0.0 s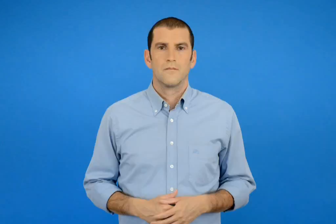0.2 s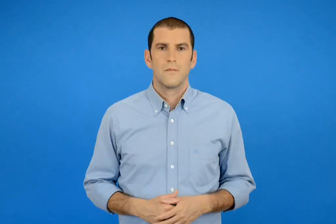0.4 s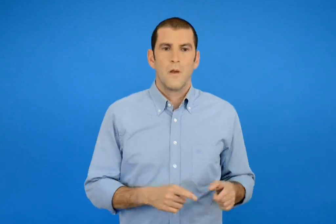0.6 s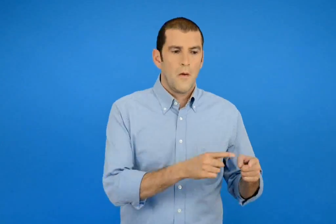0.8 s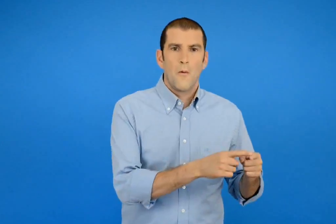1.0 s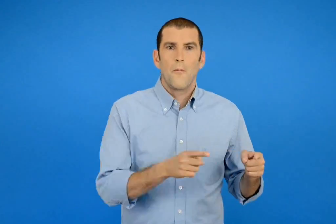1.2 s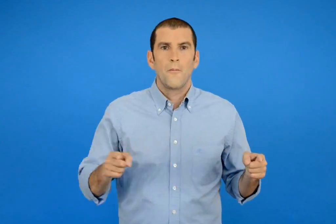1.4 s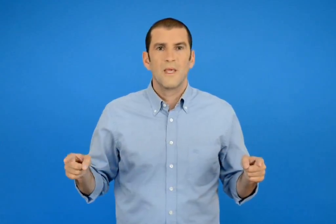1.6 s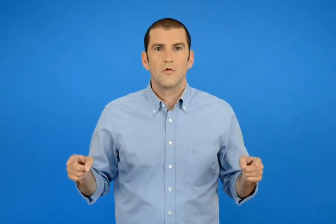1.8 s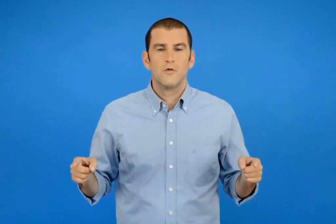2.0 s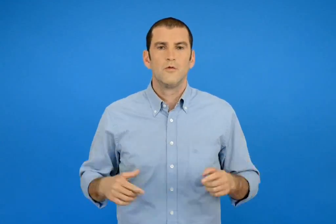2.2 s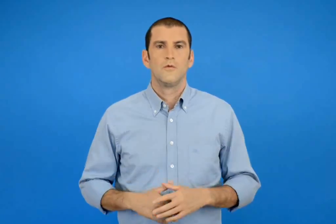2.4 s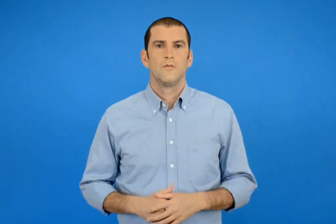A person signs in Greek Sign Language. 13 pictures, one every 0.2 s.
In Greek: μήκος
